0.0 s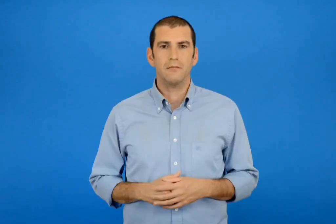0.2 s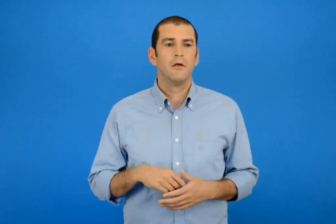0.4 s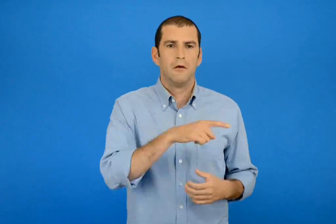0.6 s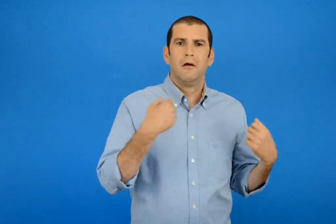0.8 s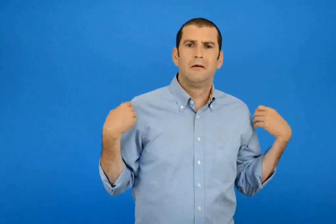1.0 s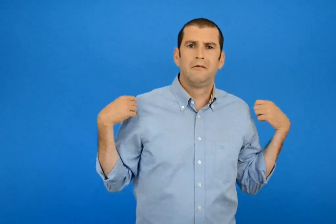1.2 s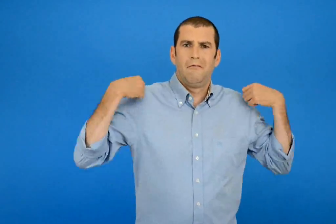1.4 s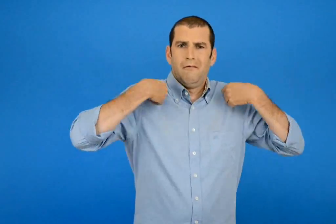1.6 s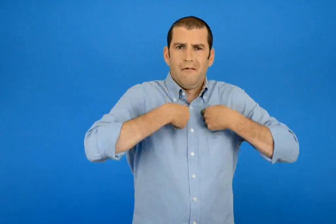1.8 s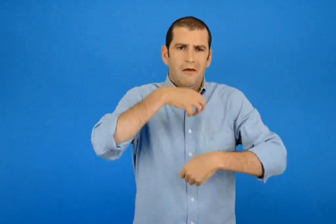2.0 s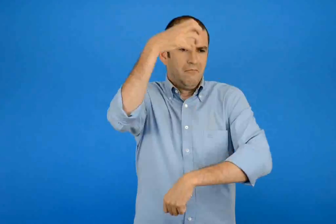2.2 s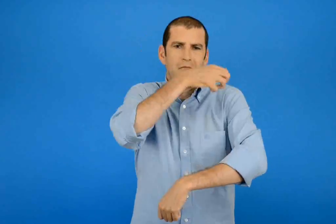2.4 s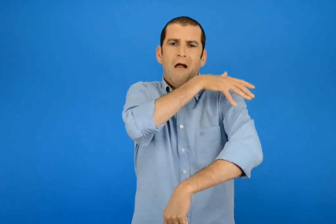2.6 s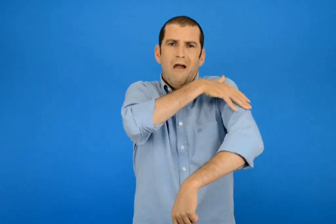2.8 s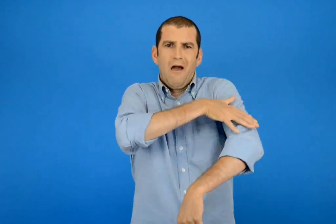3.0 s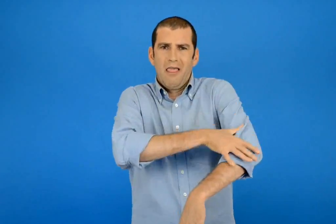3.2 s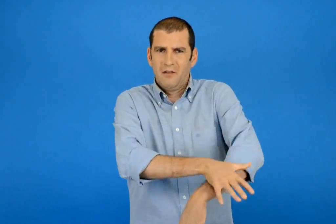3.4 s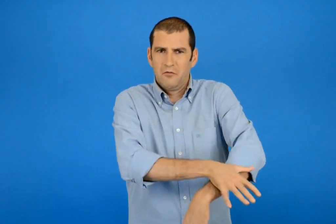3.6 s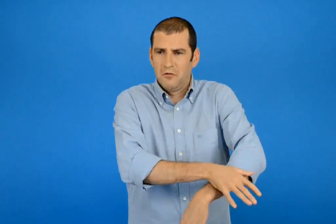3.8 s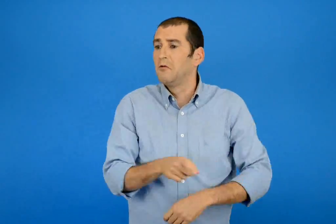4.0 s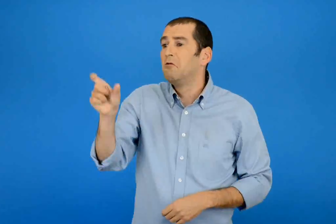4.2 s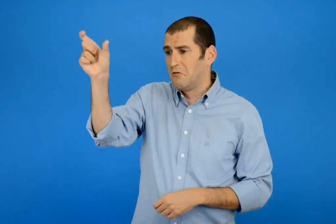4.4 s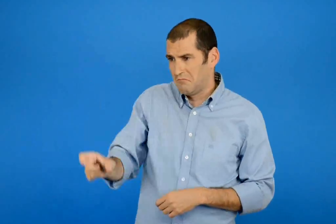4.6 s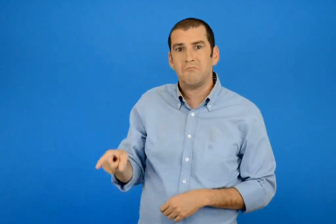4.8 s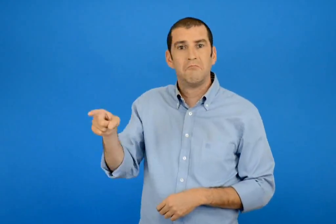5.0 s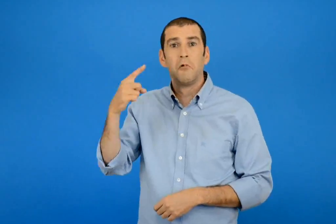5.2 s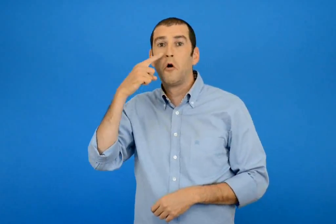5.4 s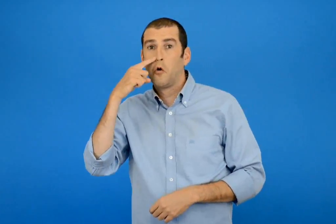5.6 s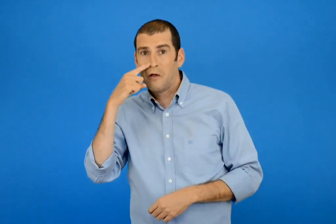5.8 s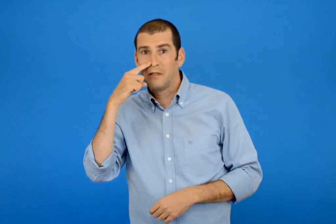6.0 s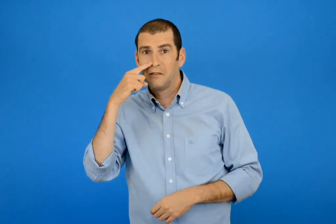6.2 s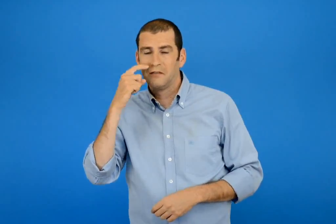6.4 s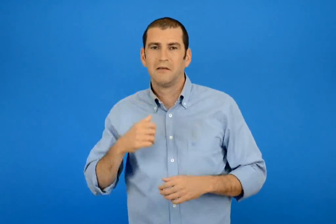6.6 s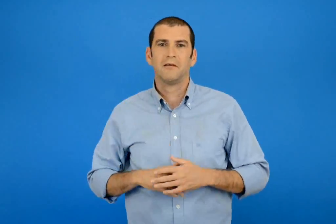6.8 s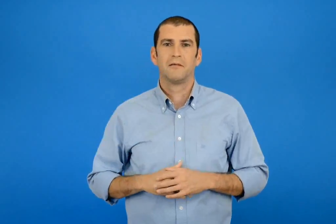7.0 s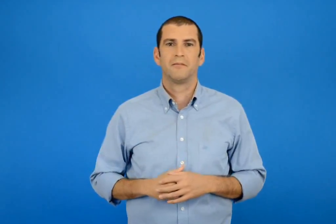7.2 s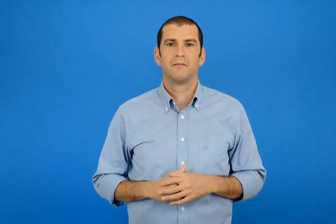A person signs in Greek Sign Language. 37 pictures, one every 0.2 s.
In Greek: με αδιάβροχα σακάκια κι ο νοέμβρης
